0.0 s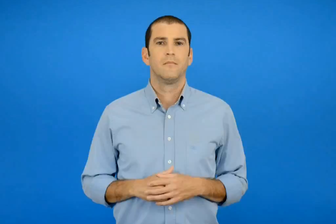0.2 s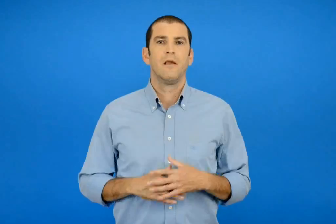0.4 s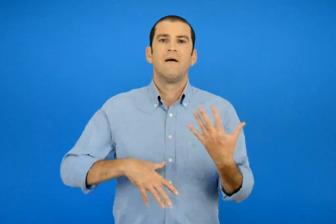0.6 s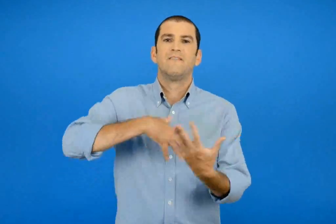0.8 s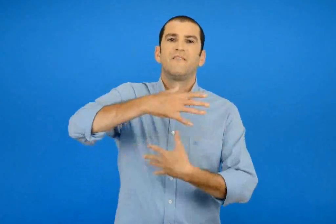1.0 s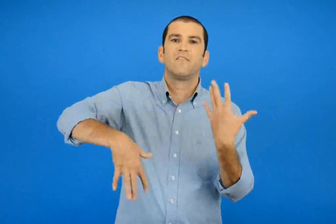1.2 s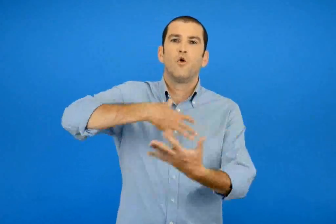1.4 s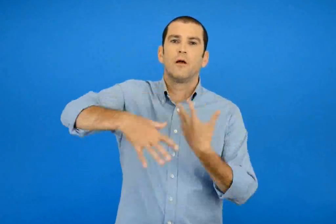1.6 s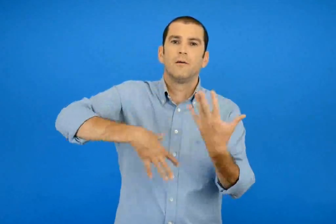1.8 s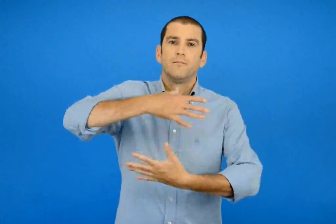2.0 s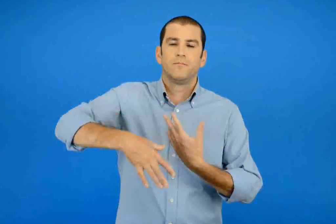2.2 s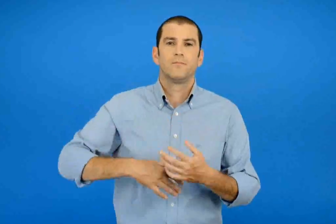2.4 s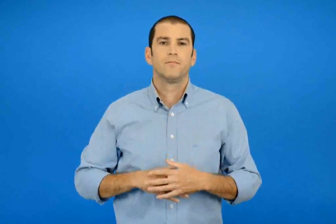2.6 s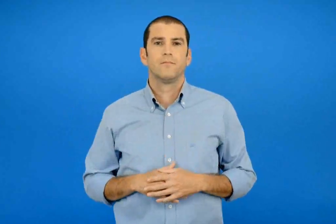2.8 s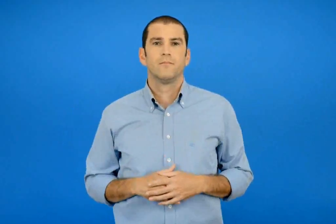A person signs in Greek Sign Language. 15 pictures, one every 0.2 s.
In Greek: η βαβυλωνία
